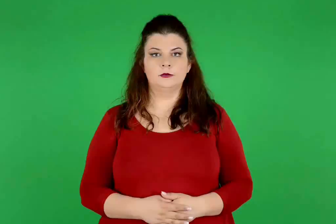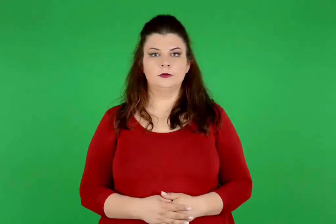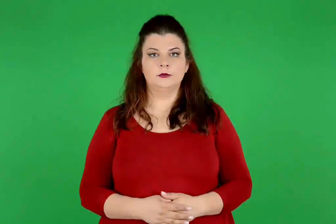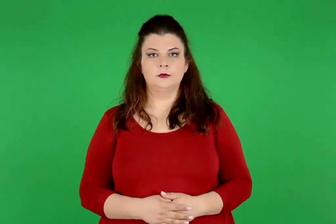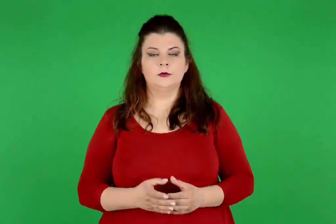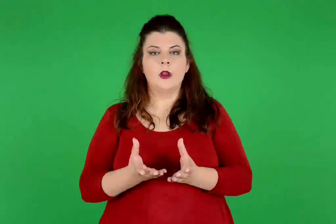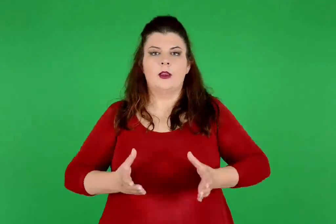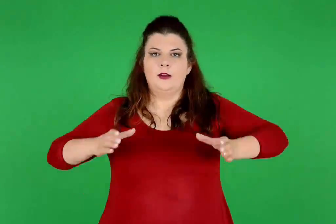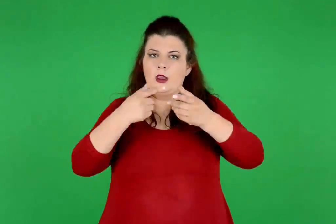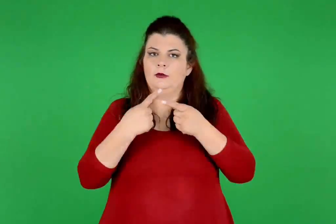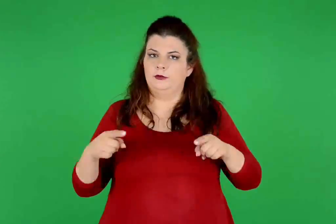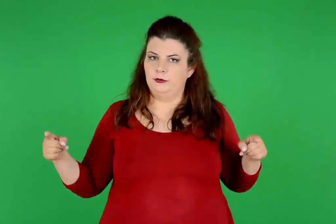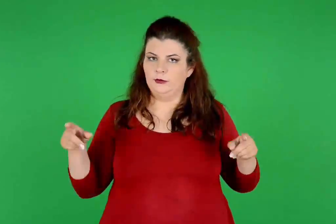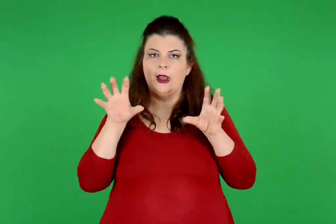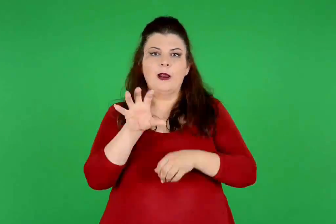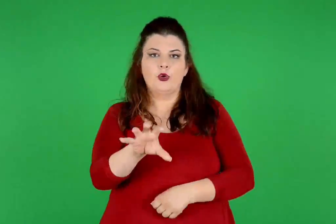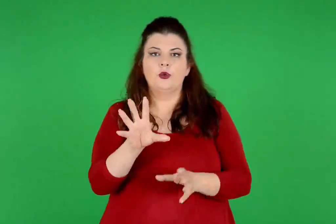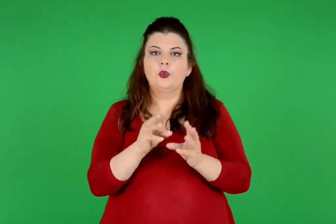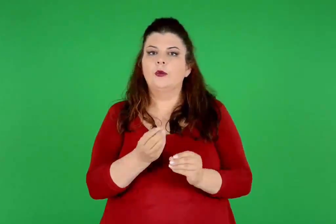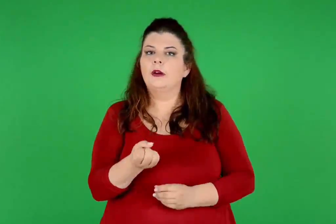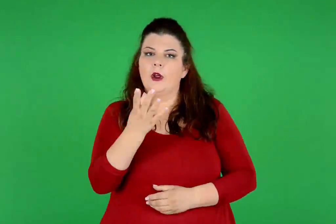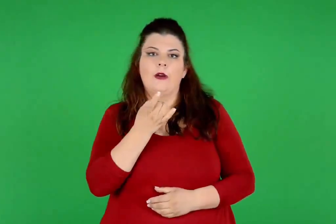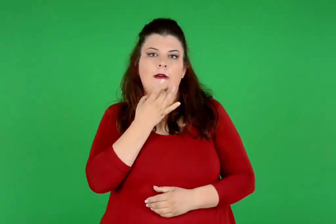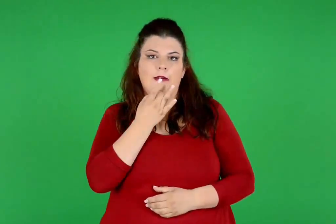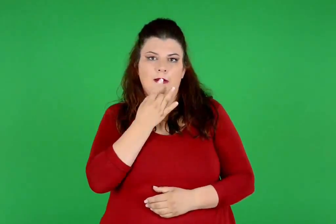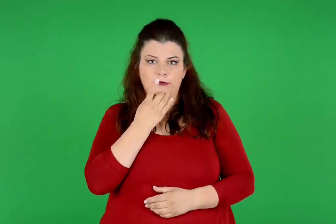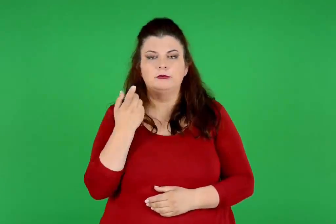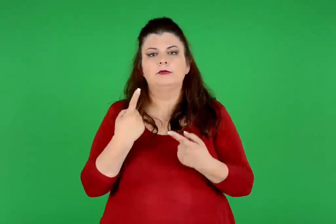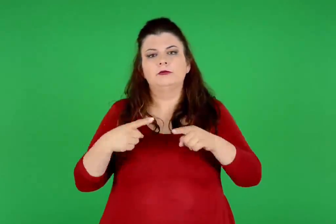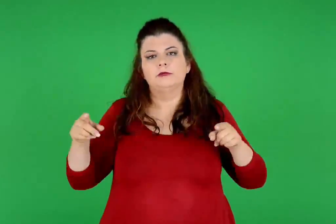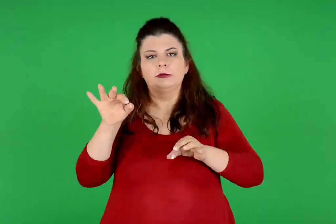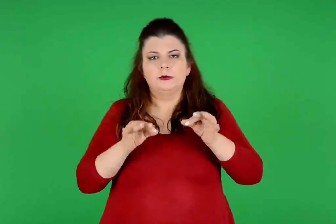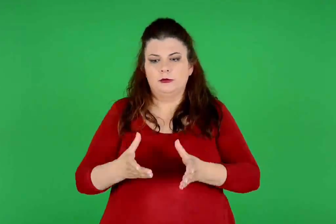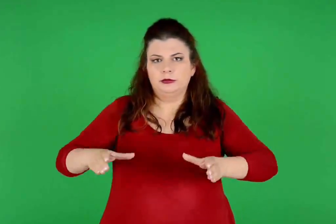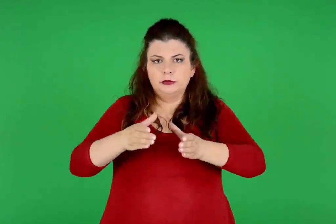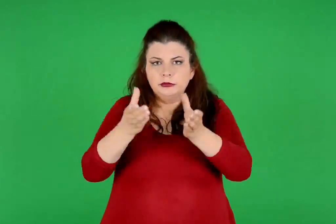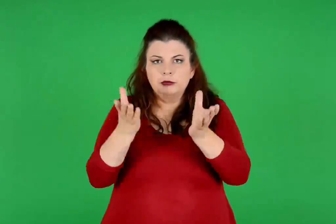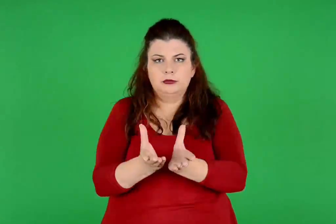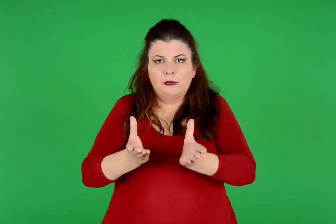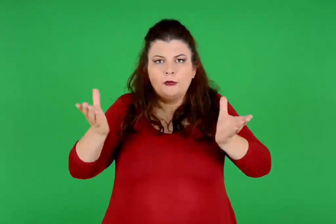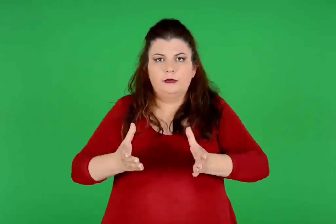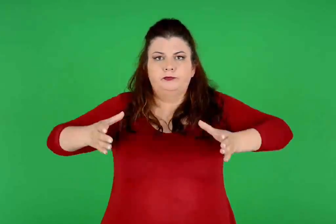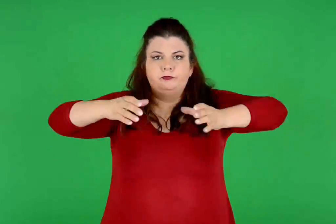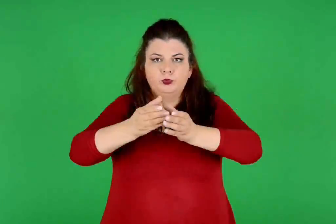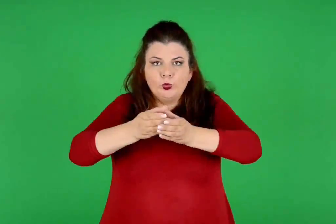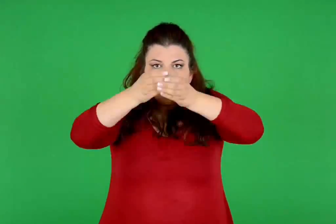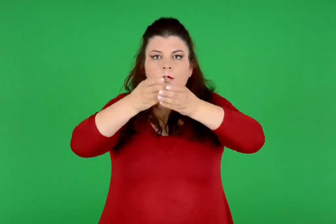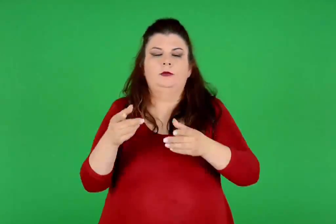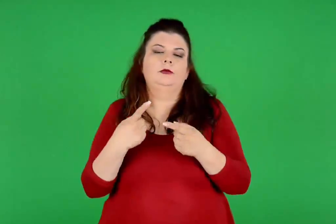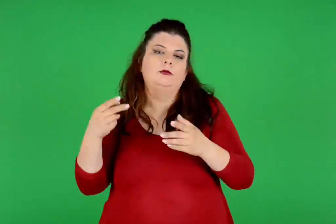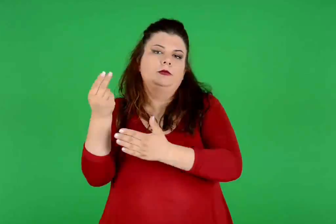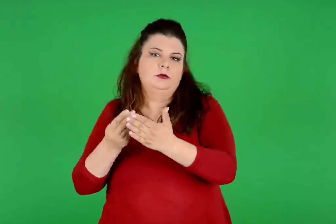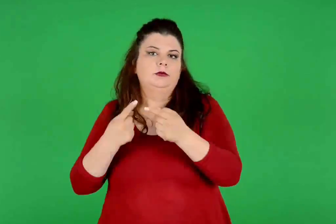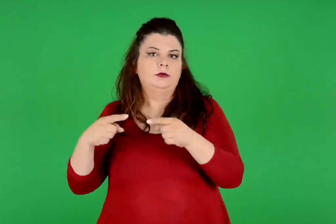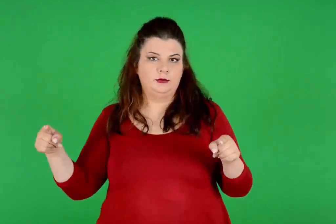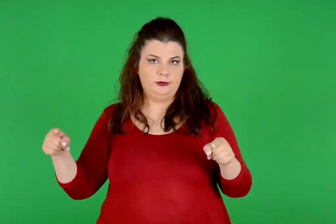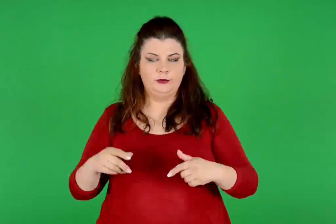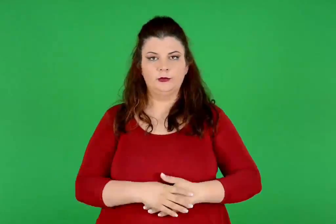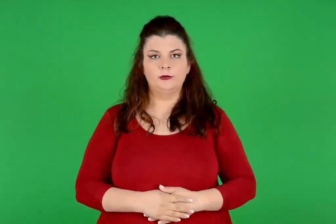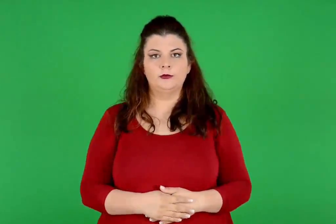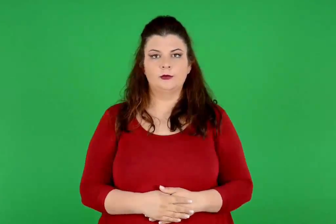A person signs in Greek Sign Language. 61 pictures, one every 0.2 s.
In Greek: αγγεία της νεολιθικής εποχής σε διάφορα σχήματα και σχέδια
